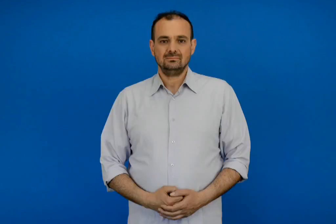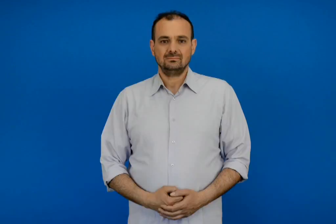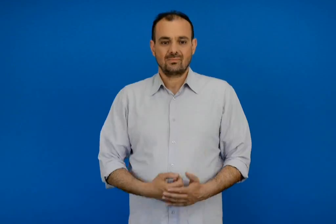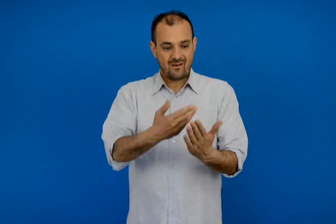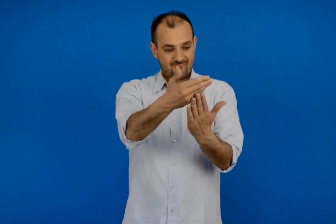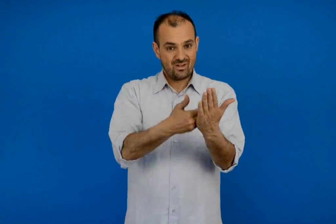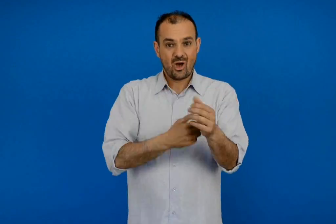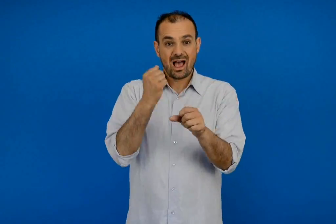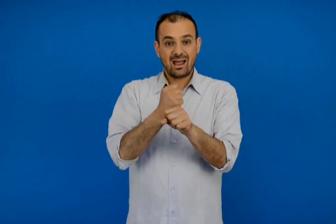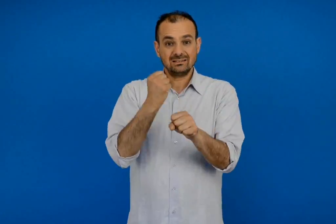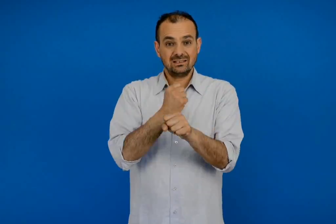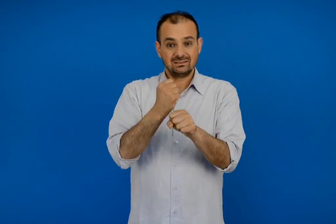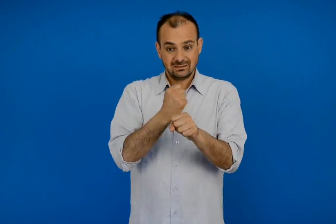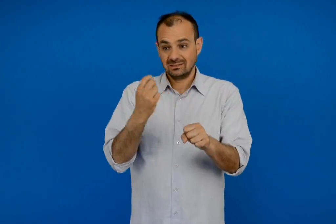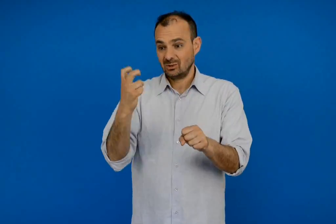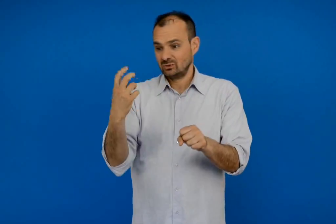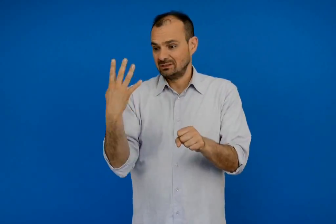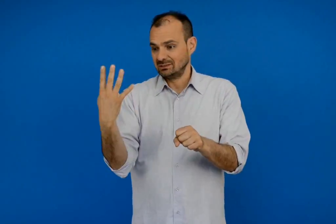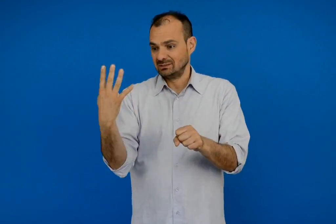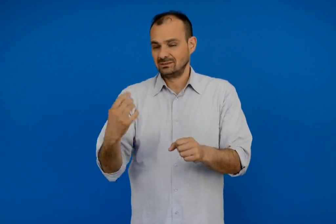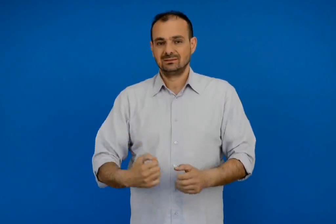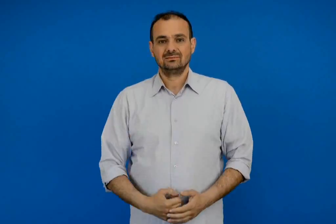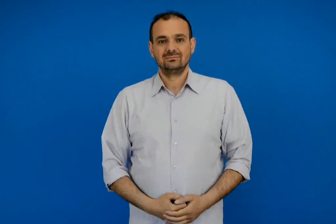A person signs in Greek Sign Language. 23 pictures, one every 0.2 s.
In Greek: φύλλο εργασίας 24
